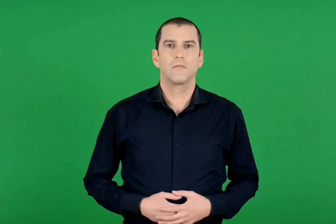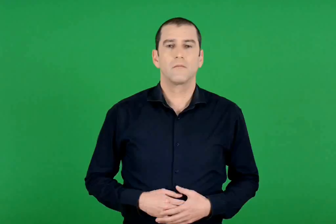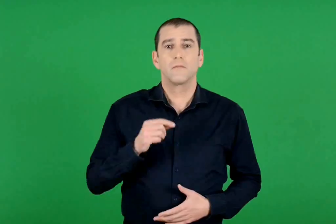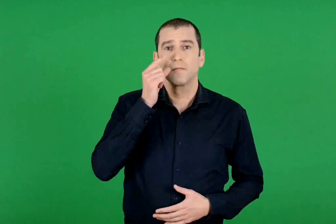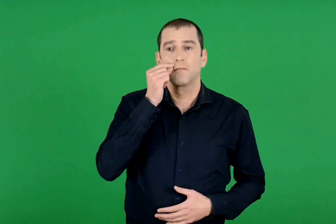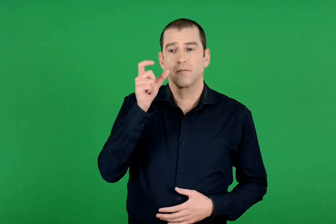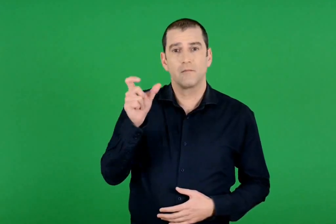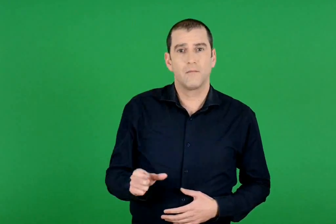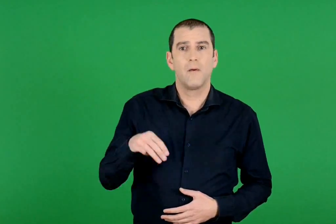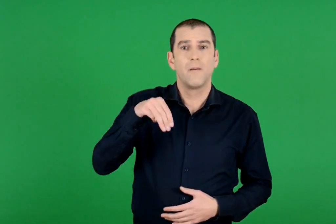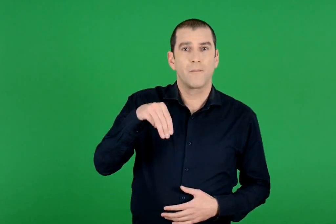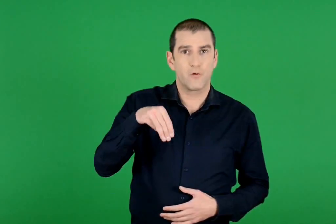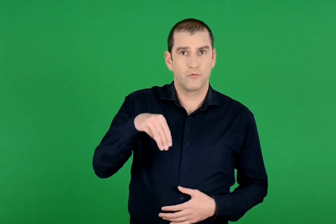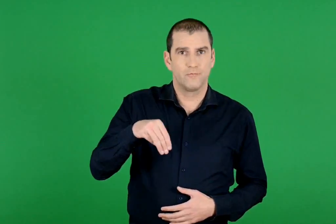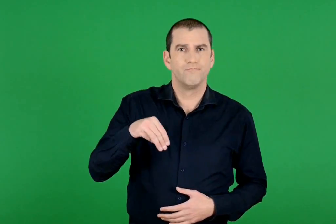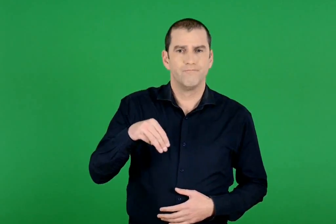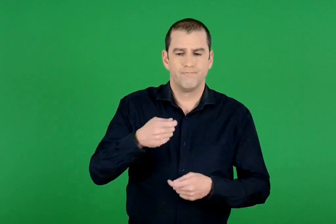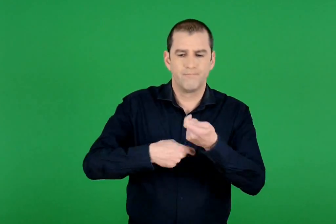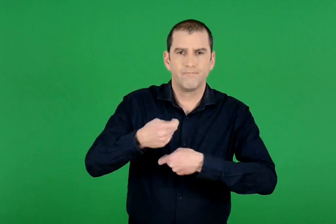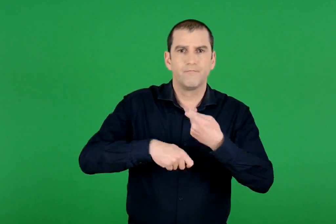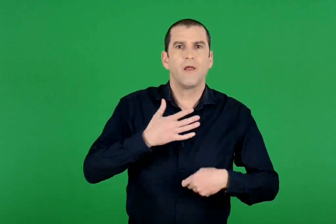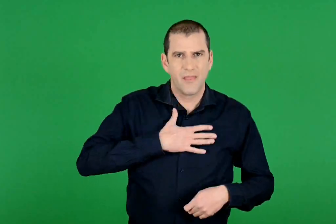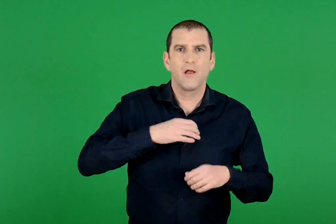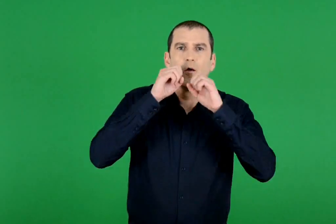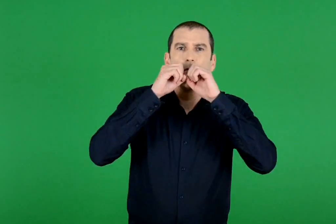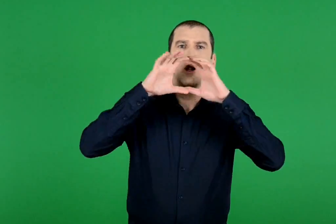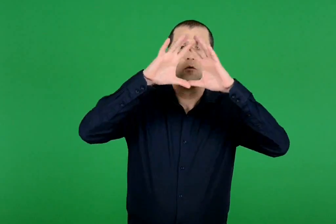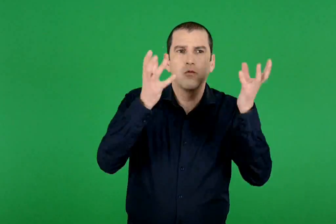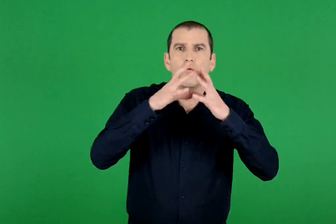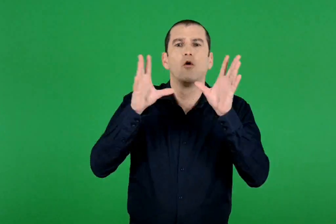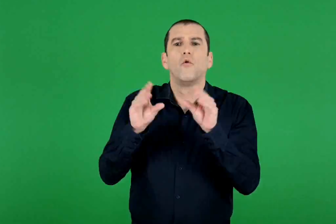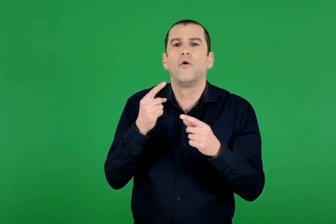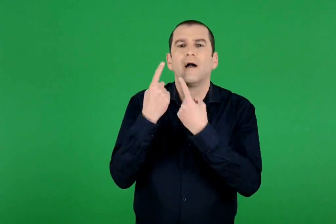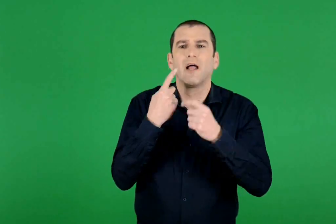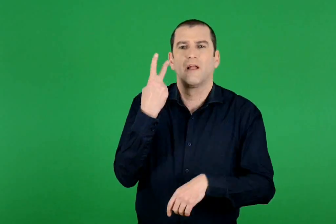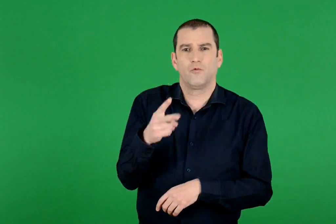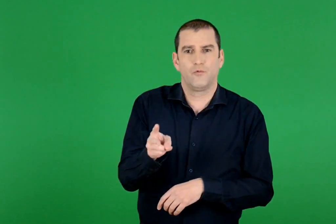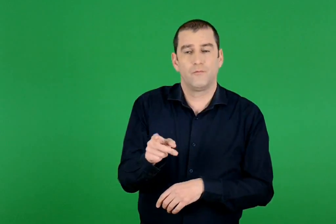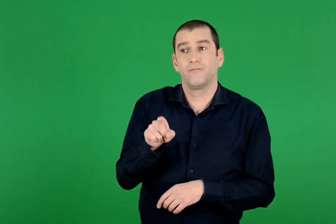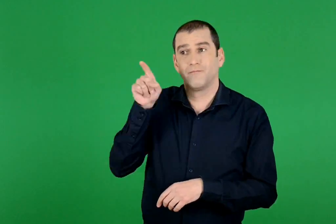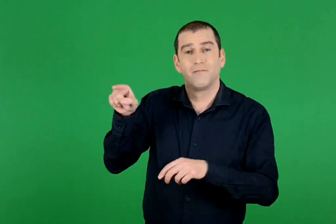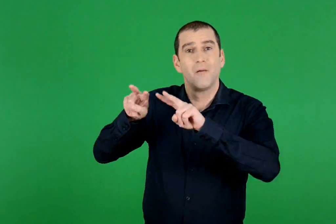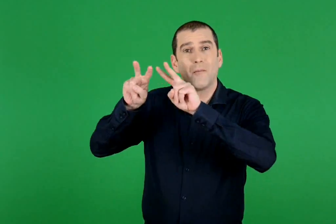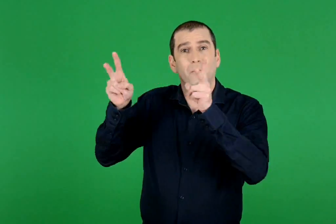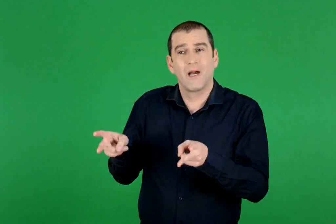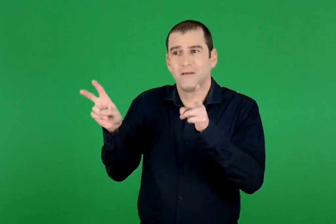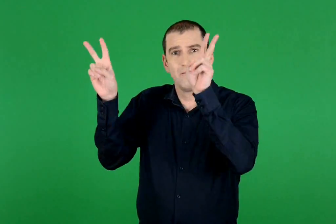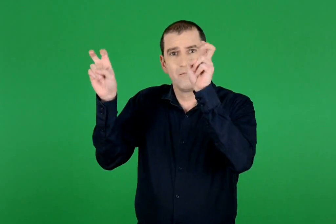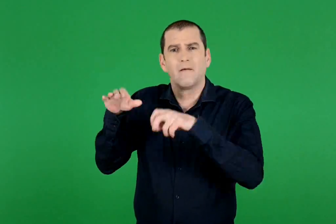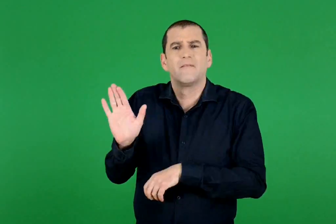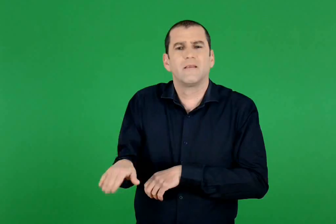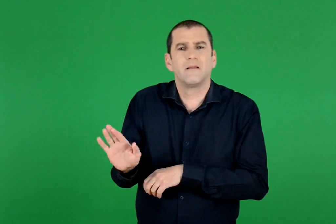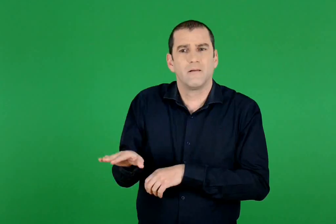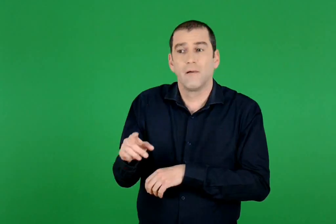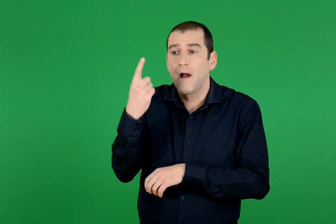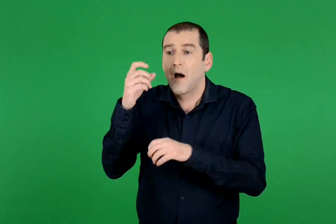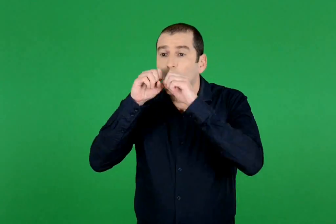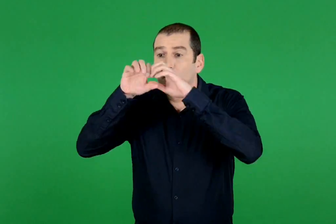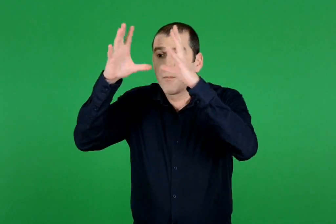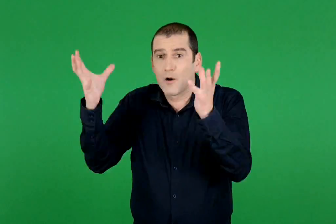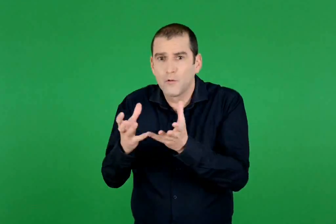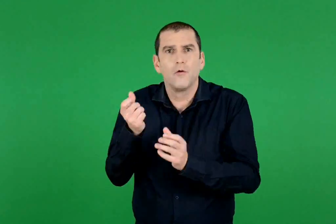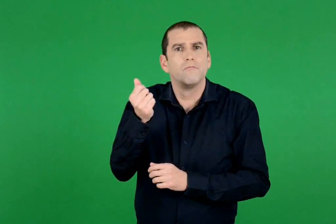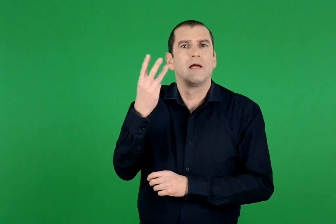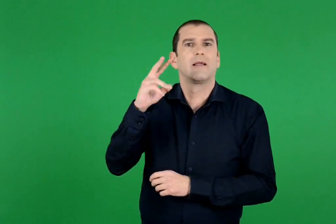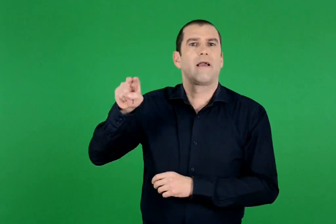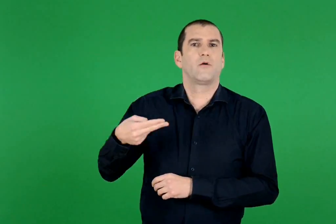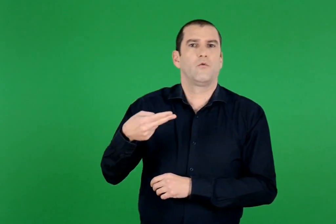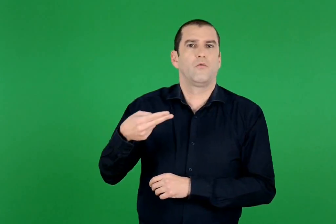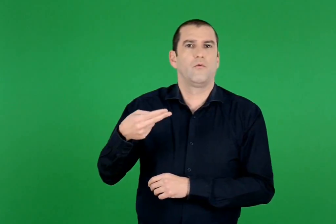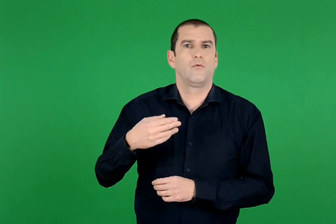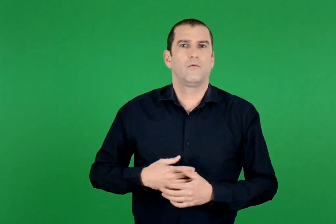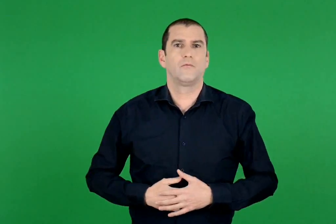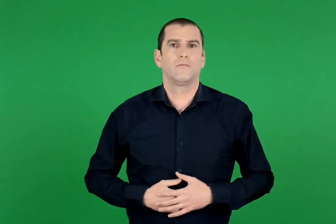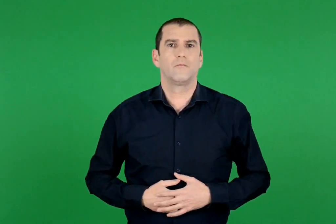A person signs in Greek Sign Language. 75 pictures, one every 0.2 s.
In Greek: ο μάρκος θέλει να αγοράσει μπαλόνια για τα γενέθλιά του. στο κατάστημα «η φτήνια» το κάθε μπαλόνι κοστίζει 3 ευρώ!
